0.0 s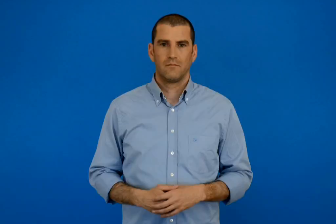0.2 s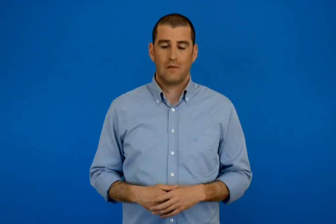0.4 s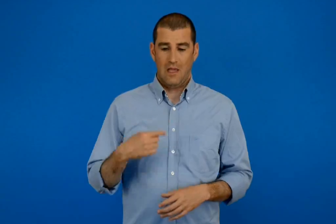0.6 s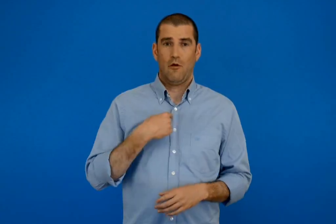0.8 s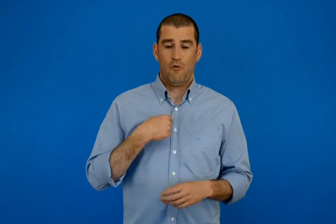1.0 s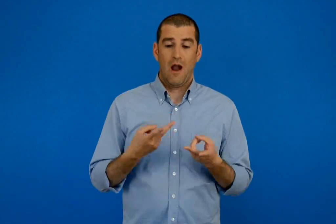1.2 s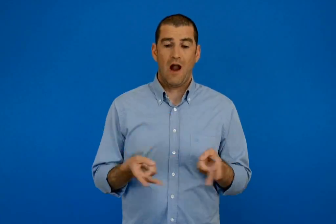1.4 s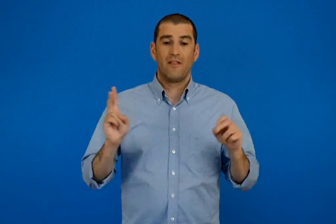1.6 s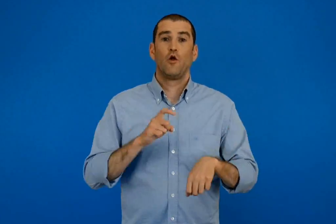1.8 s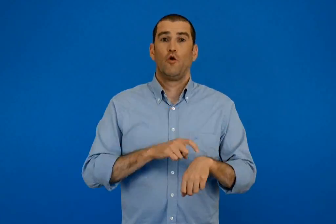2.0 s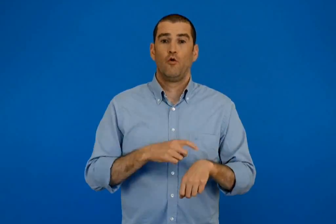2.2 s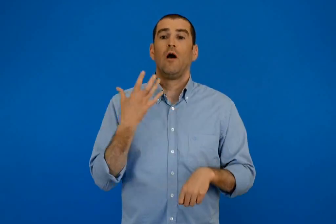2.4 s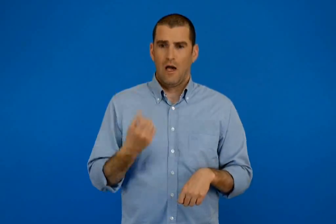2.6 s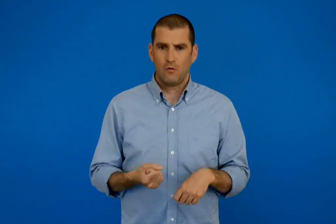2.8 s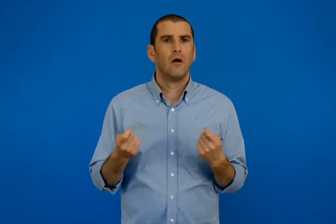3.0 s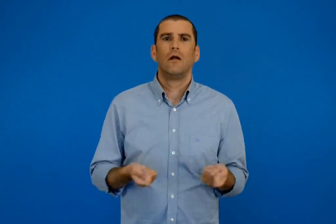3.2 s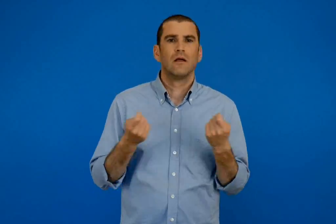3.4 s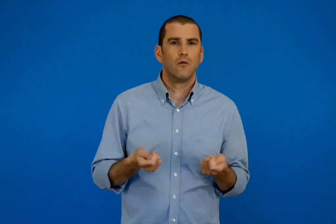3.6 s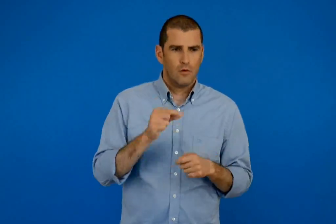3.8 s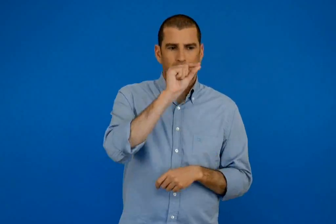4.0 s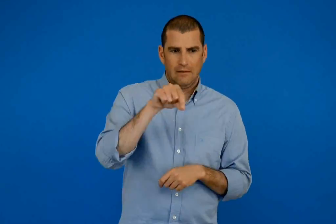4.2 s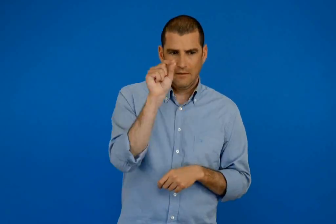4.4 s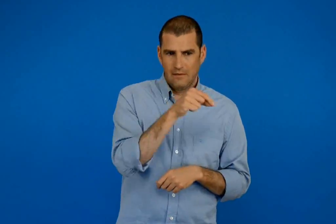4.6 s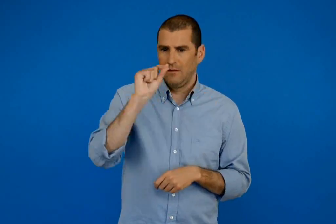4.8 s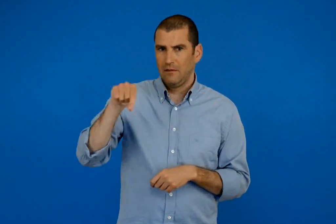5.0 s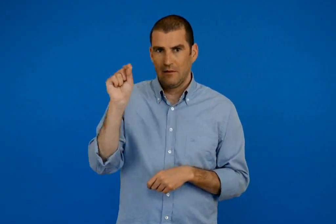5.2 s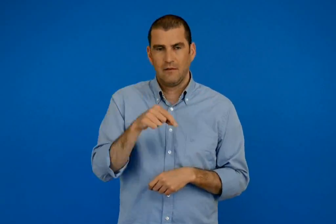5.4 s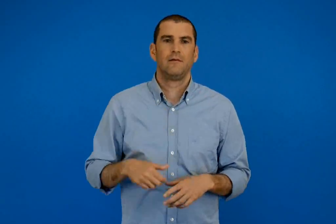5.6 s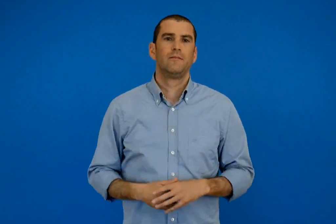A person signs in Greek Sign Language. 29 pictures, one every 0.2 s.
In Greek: βάζω χ σε οτιδήποτε κάνω εγώ οπότε έχω ελεύθερο χρόνο
